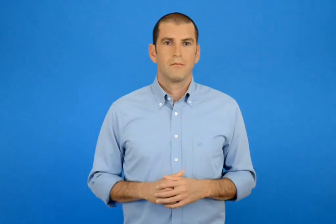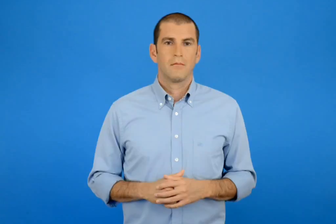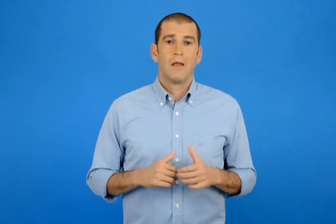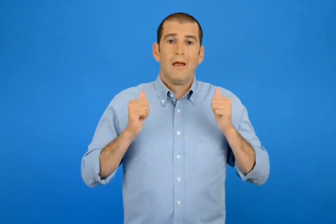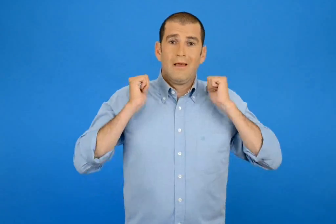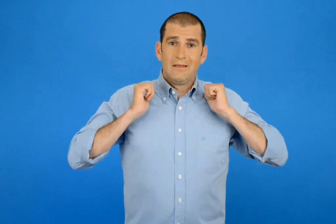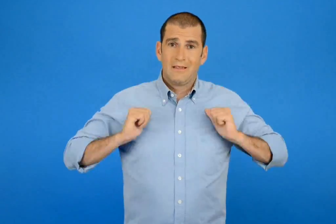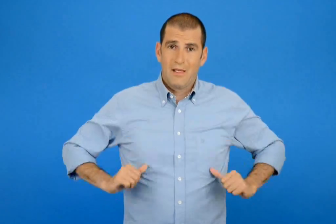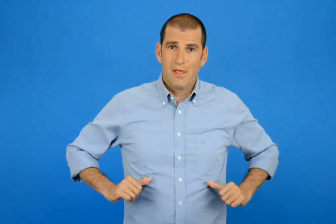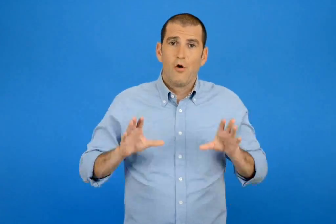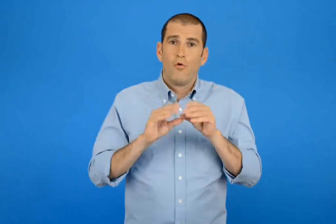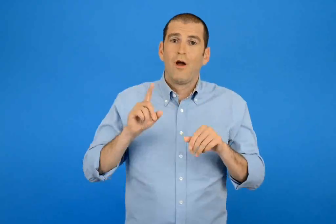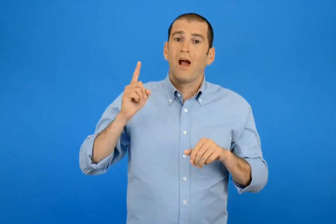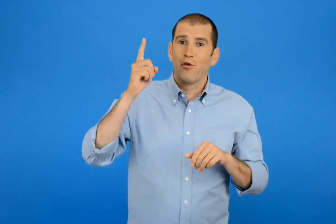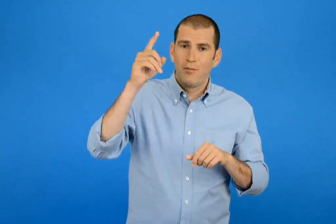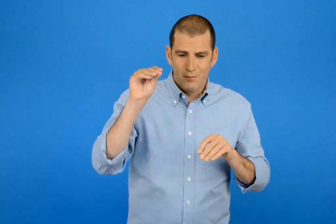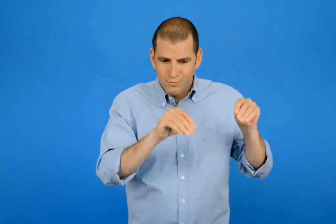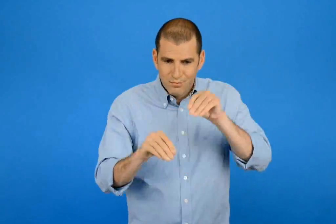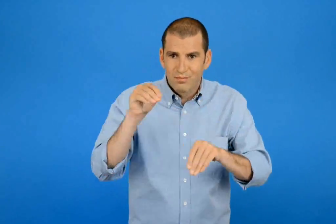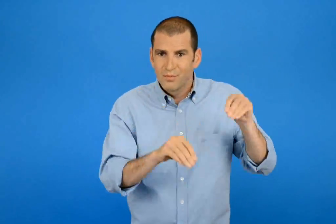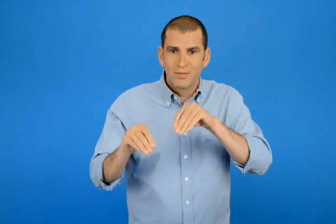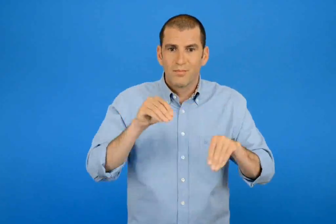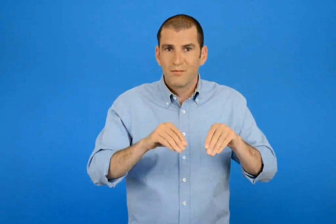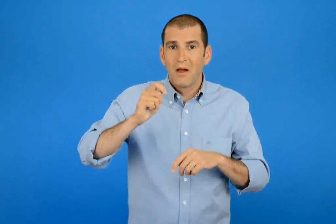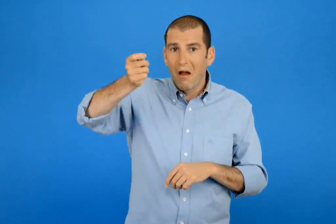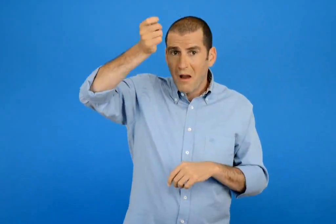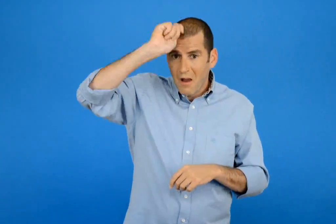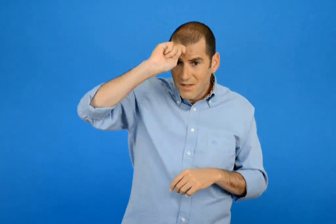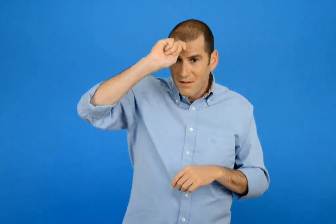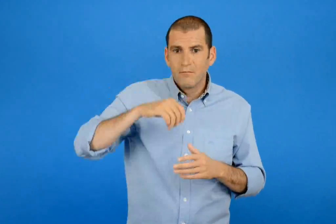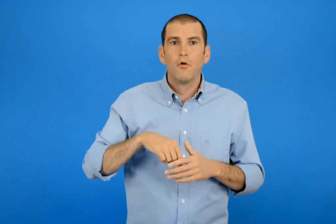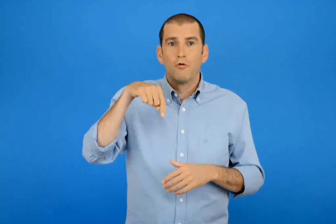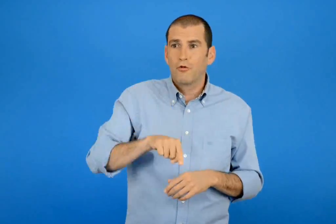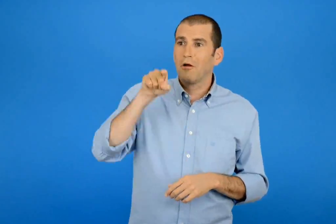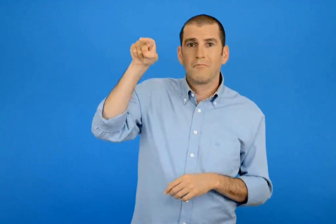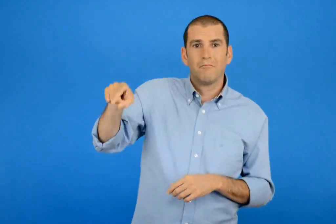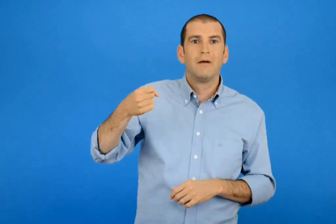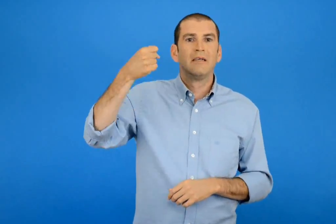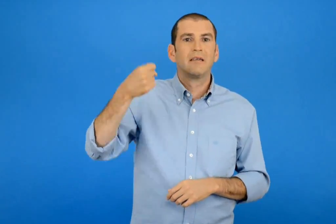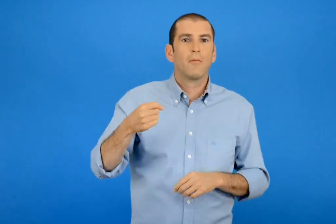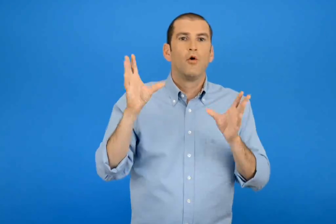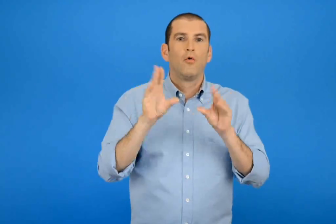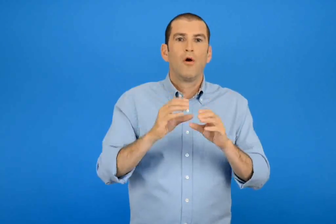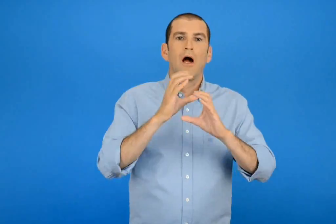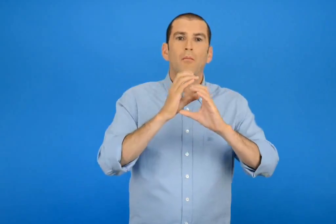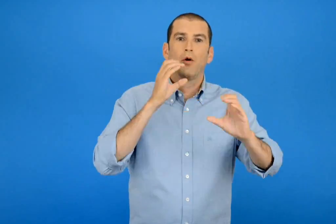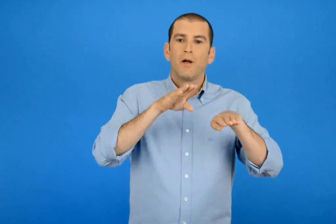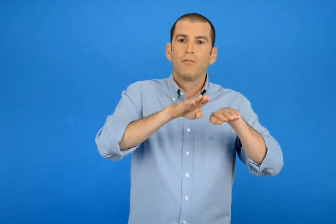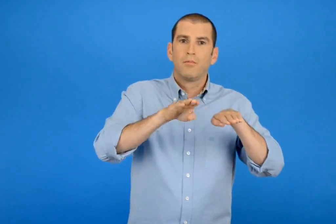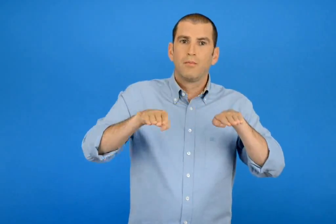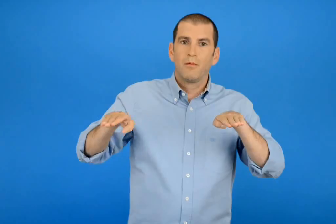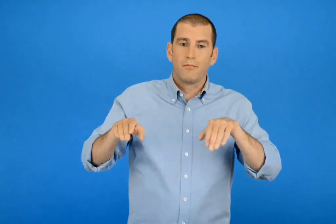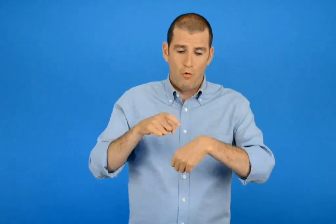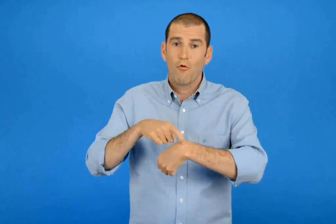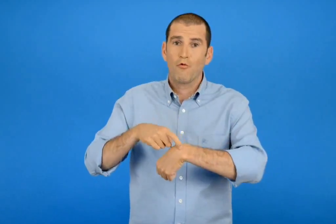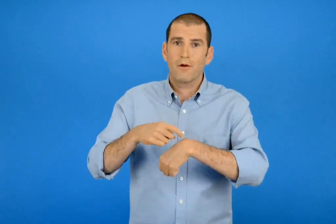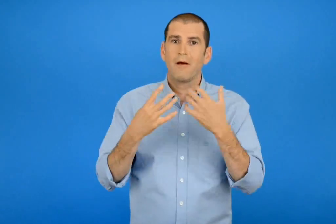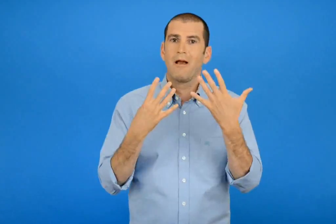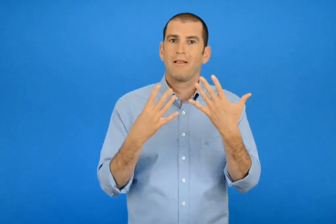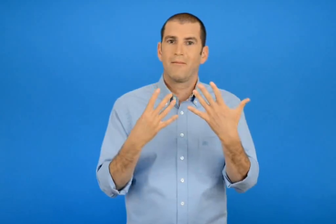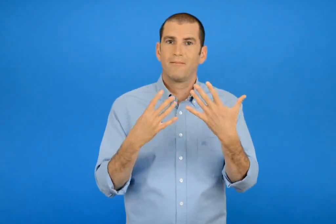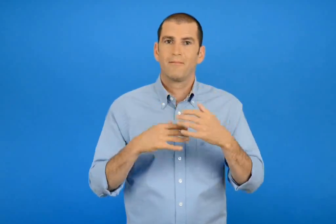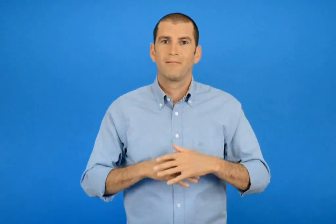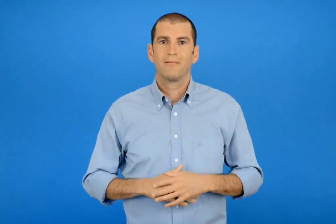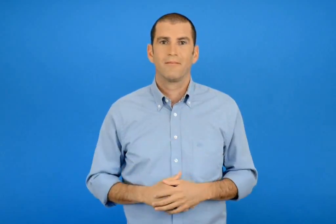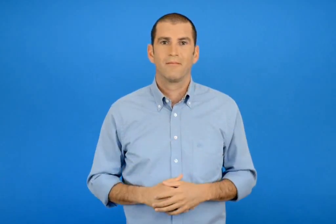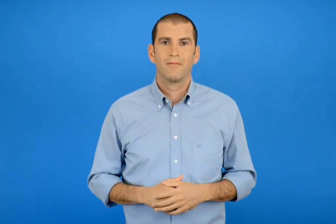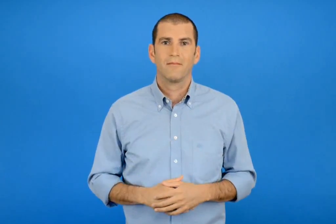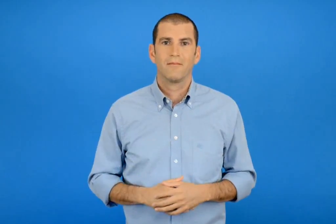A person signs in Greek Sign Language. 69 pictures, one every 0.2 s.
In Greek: ετοίμασαν τα εκδρομικά τους σακίδια φορέσαν τα καπελά τους και να τα τώρα στο σταθμό των λεωφορείων η ωρά είναι 9
